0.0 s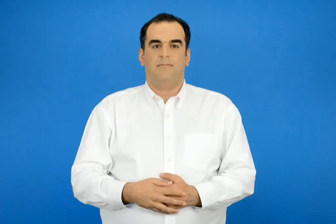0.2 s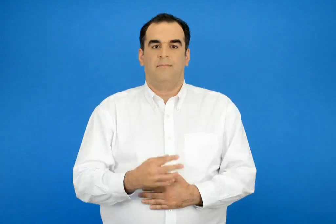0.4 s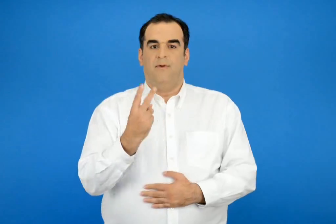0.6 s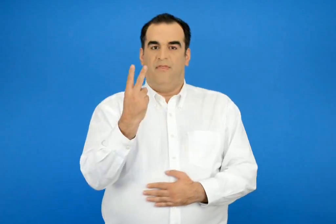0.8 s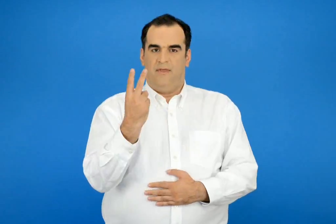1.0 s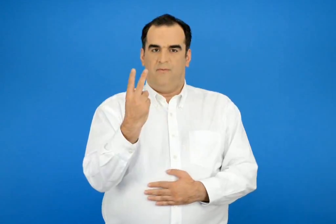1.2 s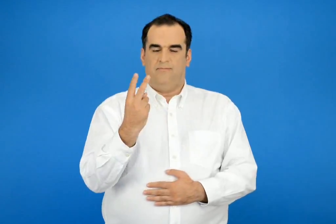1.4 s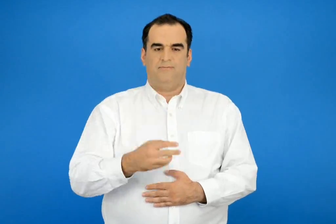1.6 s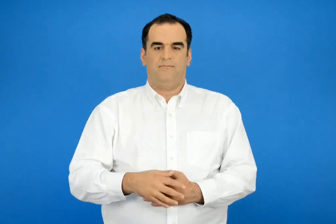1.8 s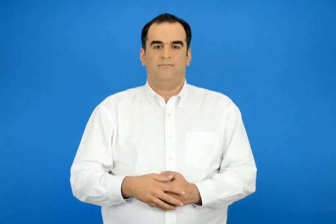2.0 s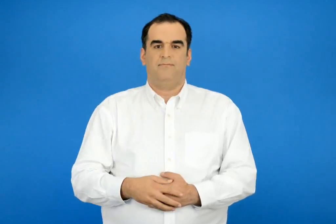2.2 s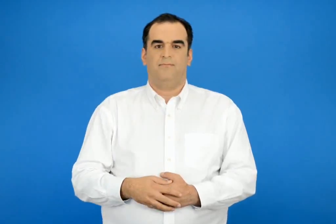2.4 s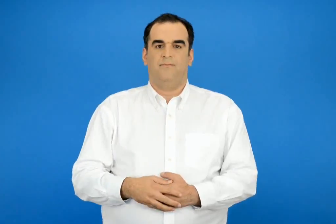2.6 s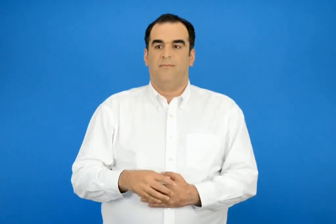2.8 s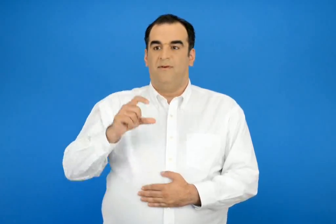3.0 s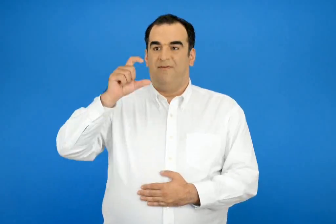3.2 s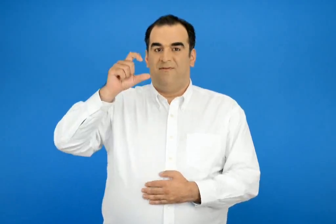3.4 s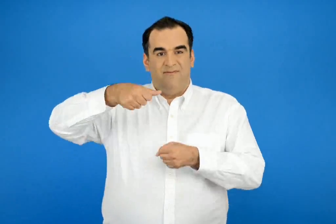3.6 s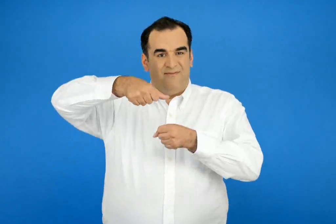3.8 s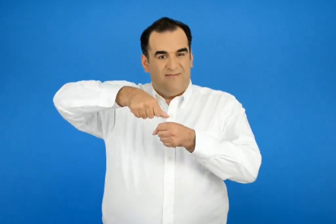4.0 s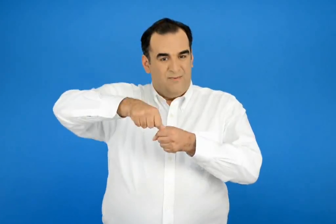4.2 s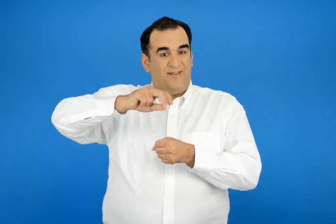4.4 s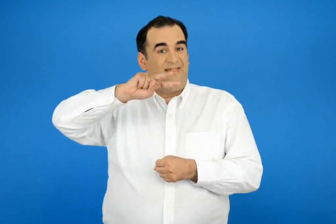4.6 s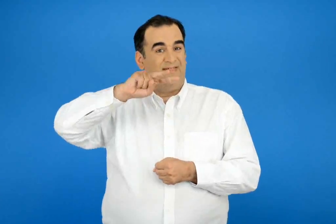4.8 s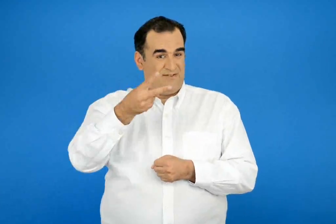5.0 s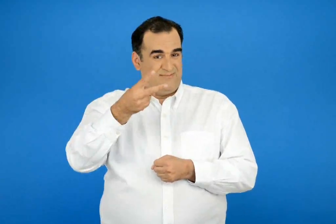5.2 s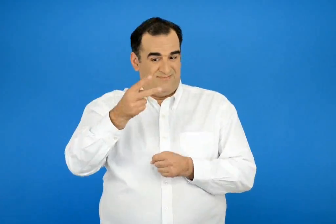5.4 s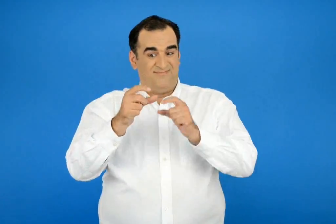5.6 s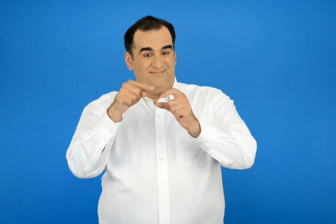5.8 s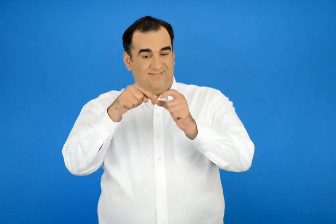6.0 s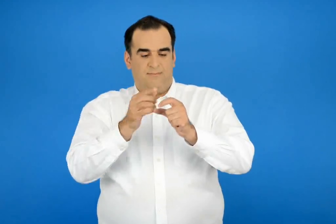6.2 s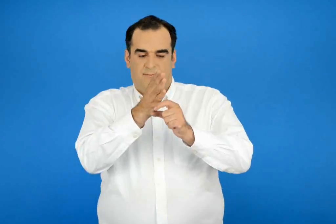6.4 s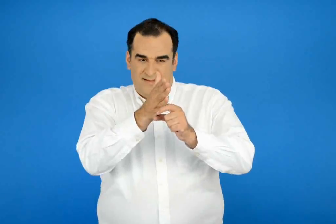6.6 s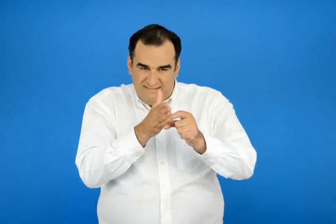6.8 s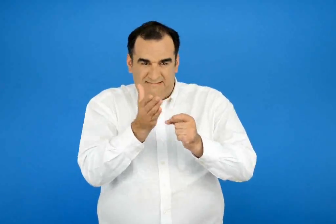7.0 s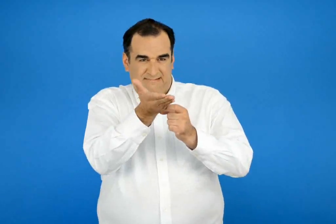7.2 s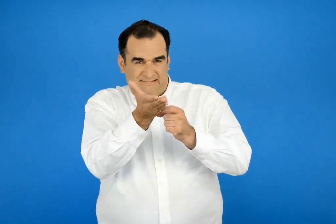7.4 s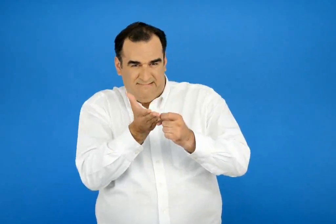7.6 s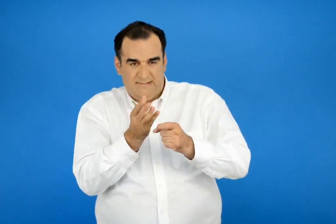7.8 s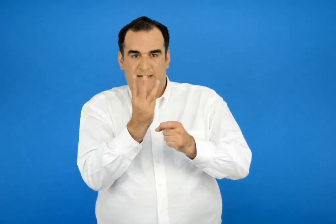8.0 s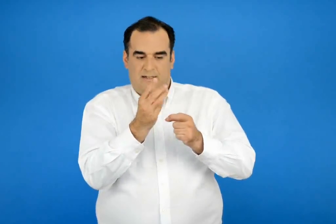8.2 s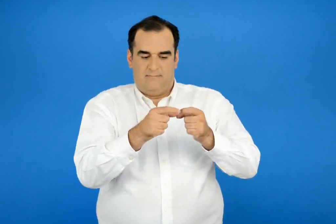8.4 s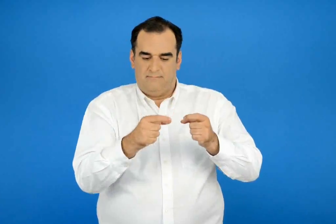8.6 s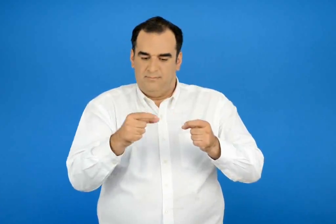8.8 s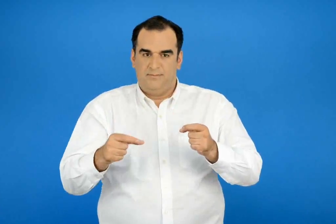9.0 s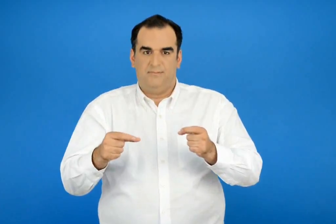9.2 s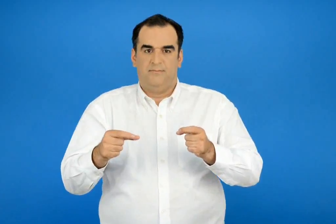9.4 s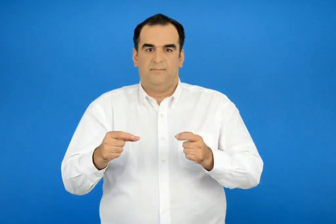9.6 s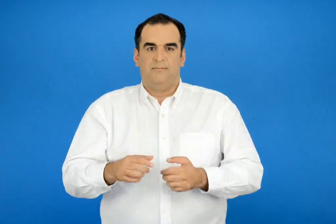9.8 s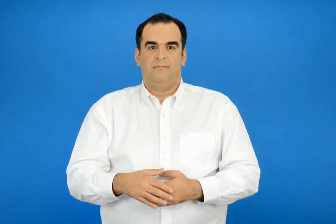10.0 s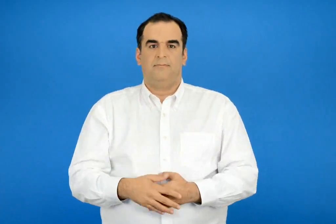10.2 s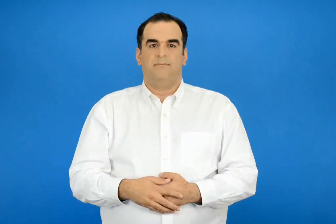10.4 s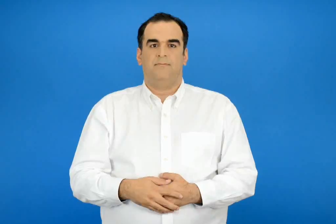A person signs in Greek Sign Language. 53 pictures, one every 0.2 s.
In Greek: 2 κόβετε έναν δεύτερο φελλό στα τρία
